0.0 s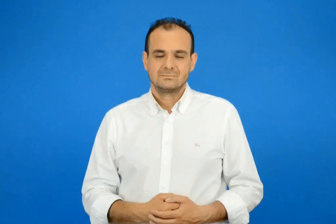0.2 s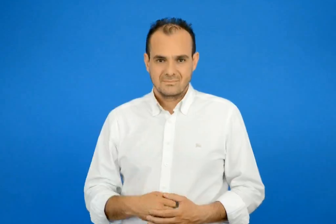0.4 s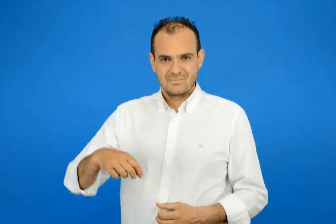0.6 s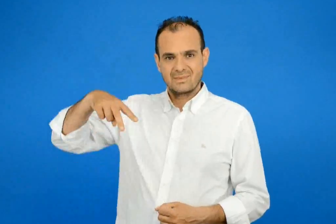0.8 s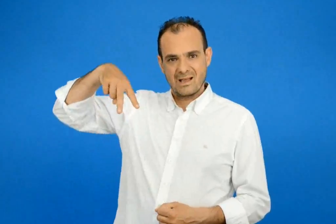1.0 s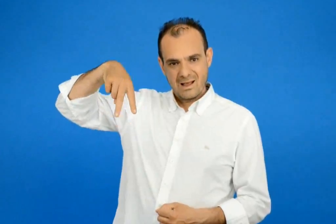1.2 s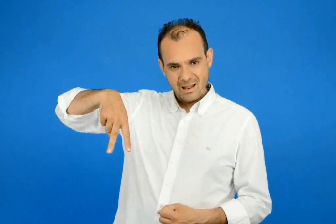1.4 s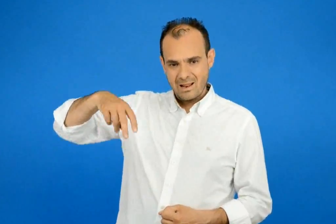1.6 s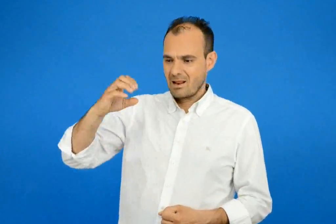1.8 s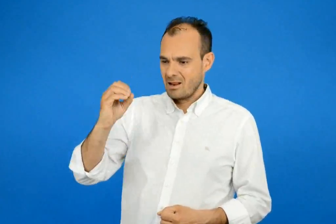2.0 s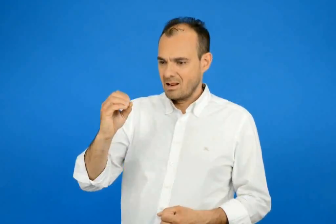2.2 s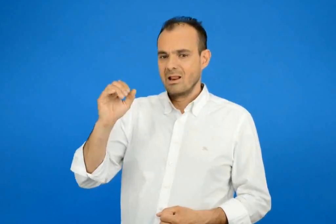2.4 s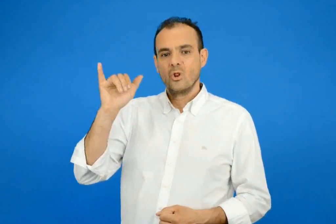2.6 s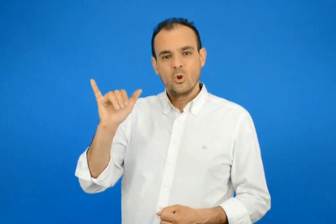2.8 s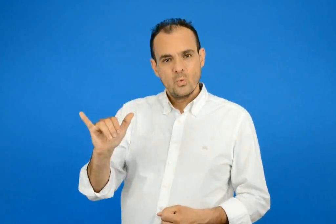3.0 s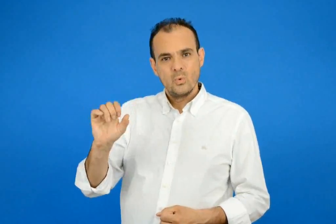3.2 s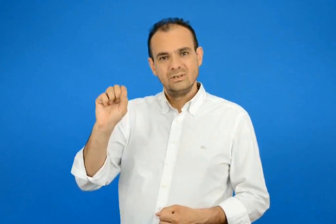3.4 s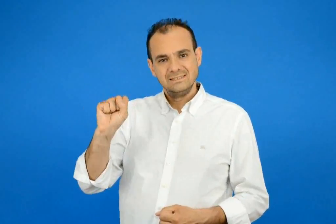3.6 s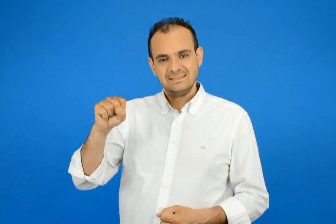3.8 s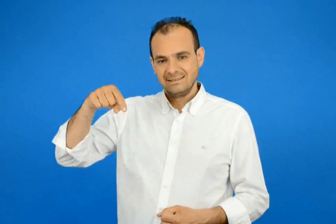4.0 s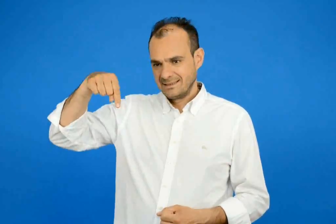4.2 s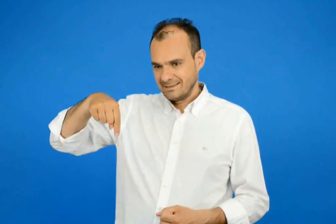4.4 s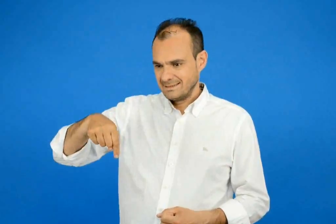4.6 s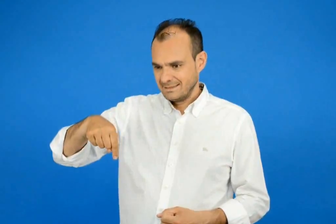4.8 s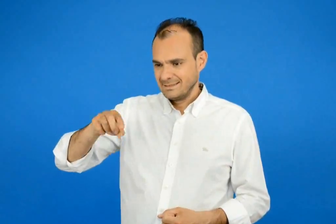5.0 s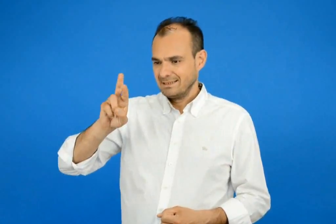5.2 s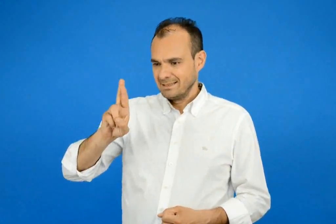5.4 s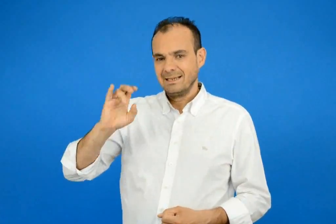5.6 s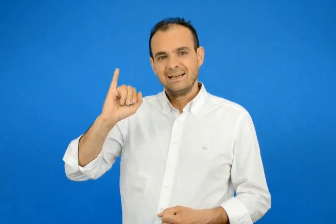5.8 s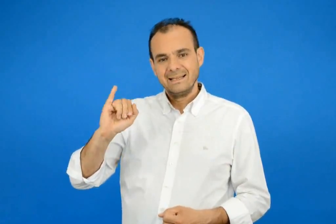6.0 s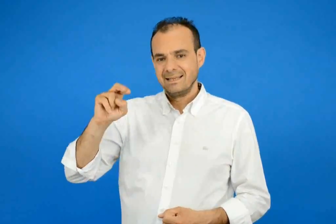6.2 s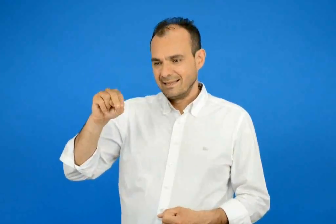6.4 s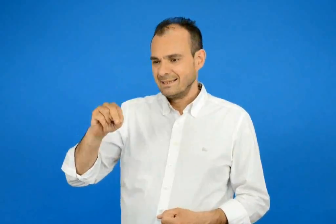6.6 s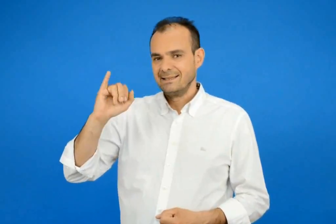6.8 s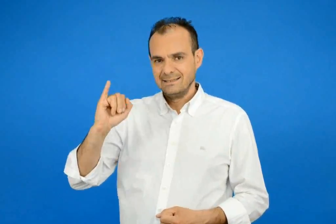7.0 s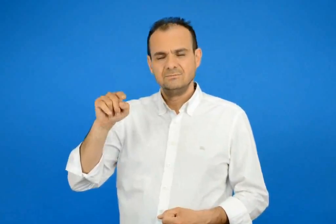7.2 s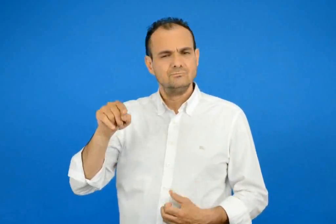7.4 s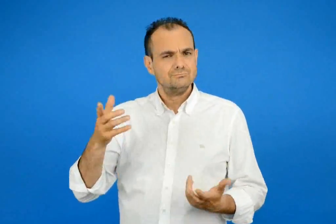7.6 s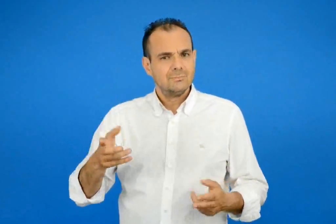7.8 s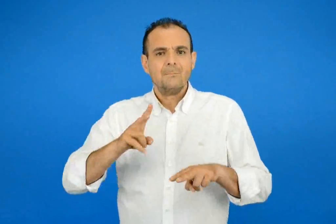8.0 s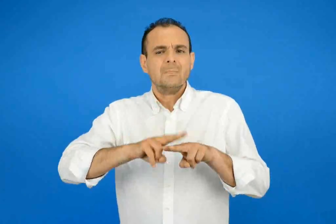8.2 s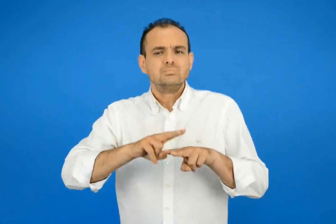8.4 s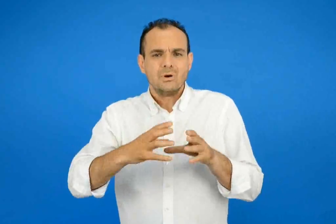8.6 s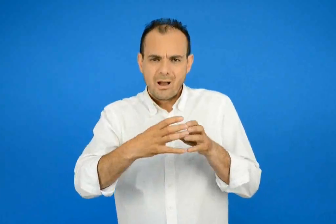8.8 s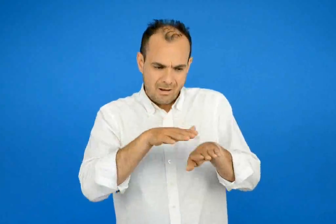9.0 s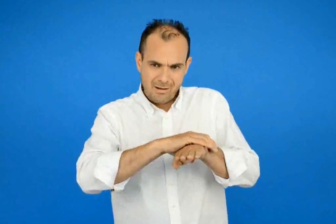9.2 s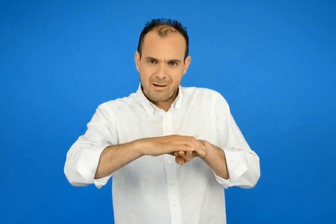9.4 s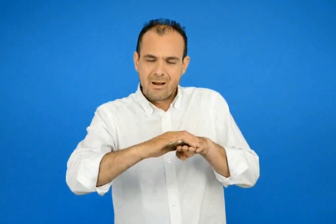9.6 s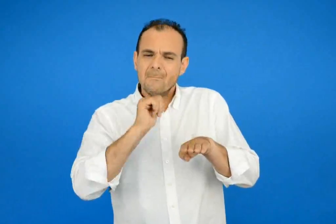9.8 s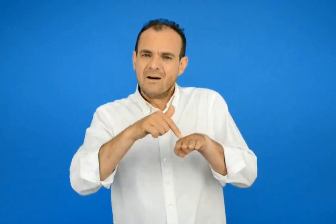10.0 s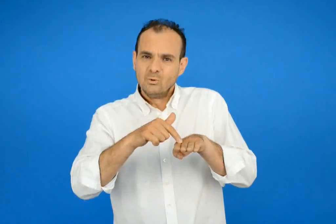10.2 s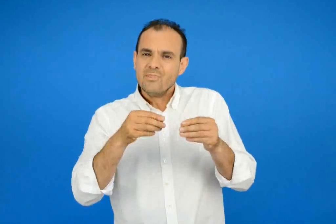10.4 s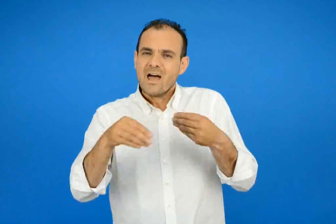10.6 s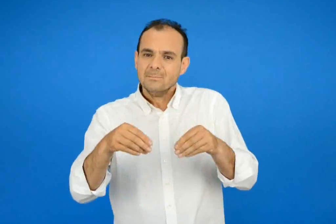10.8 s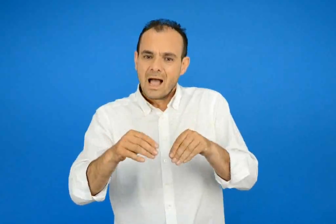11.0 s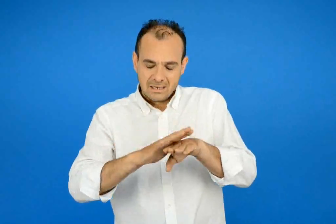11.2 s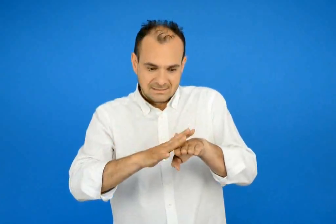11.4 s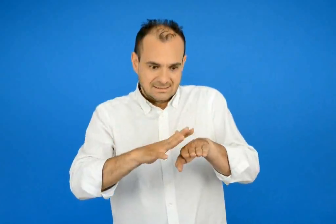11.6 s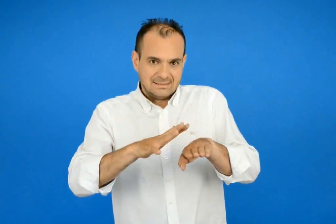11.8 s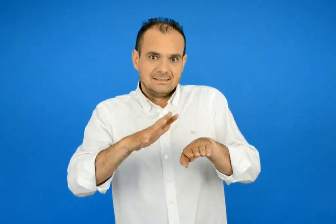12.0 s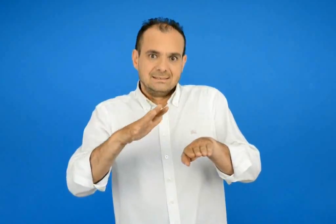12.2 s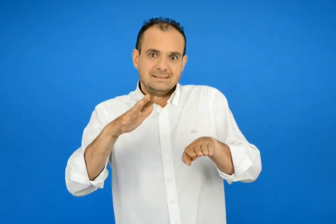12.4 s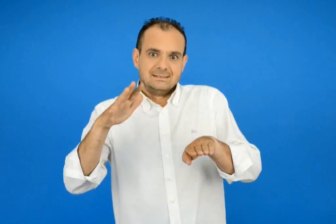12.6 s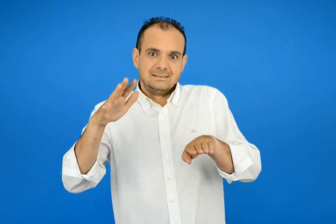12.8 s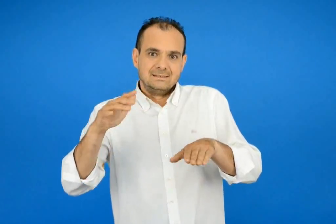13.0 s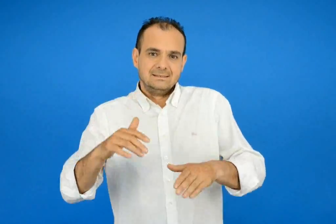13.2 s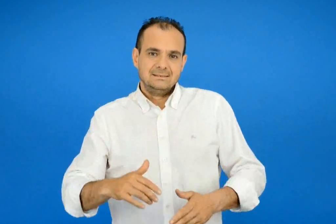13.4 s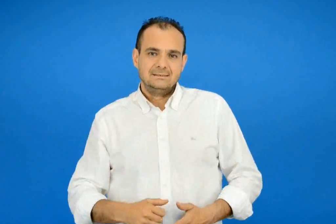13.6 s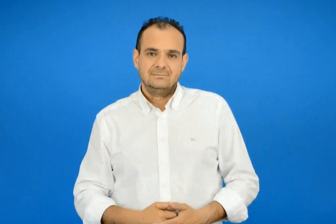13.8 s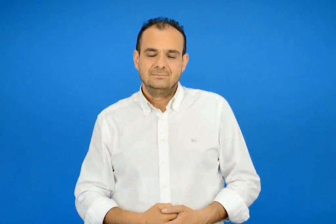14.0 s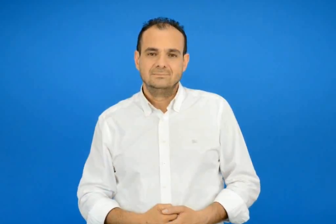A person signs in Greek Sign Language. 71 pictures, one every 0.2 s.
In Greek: λουστρίνι το παπούτσι από μαύρο γυαλιστερό δέρμα
